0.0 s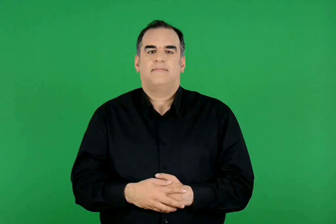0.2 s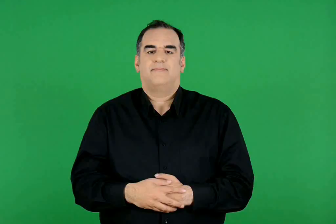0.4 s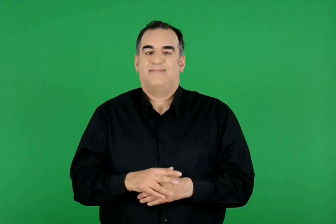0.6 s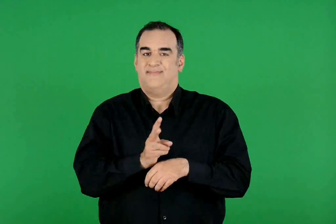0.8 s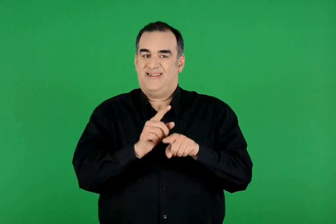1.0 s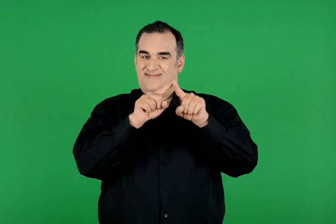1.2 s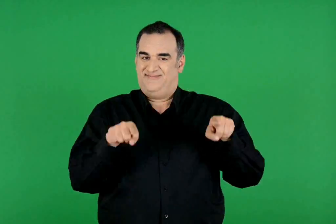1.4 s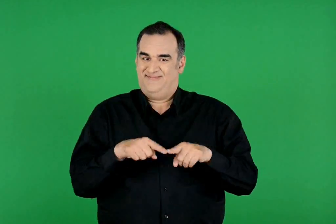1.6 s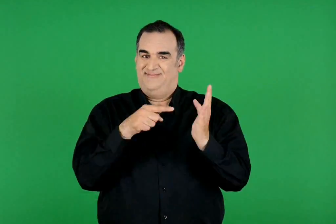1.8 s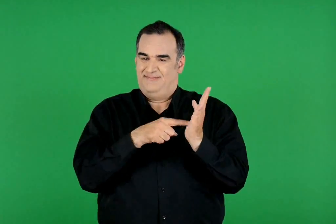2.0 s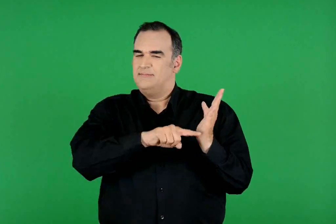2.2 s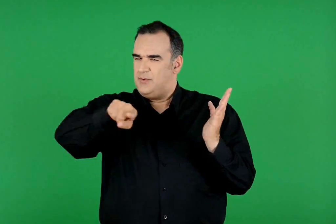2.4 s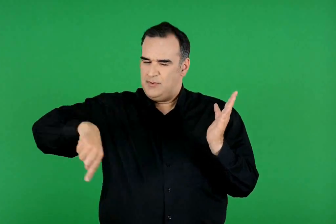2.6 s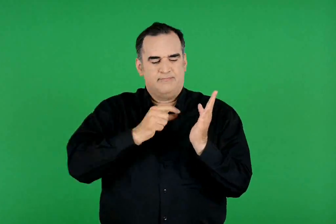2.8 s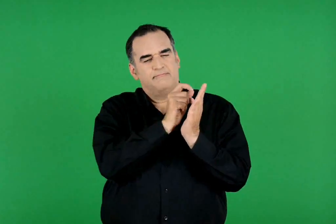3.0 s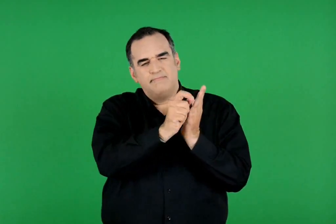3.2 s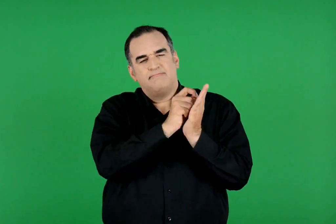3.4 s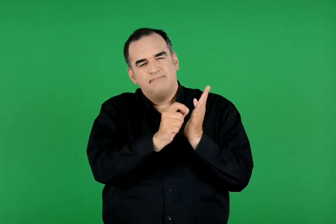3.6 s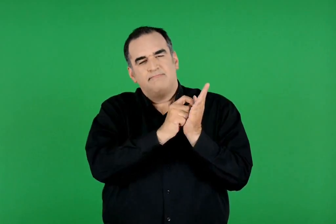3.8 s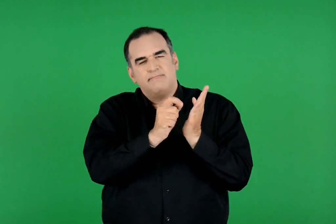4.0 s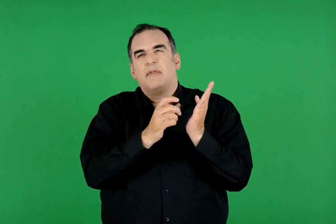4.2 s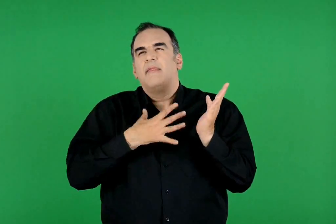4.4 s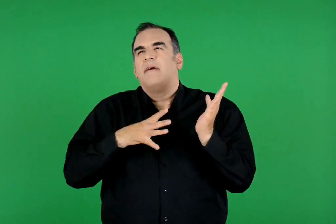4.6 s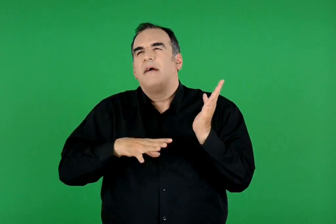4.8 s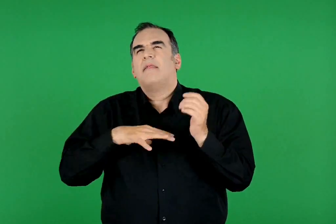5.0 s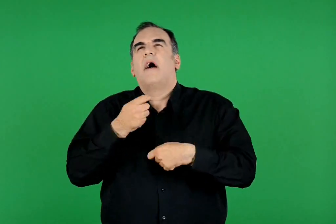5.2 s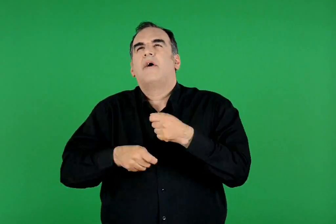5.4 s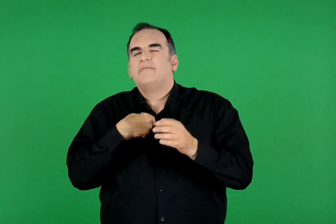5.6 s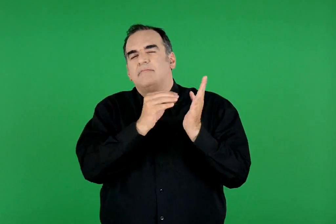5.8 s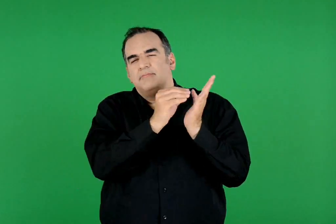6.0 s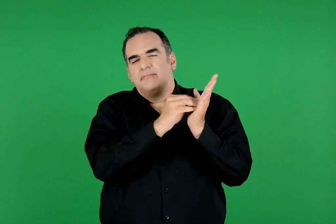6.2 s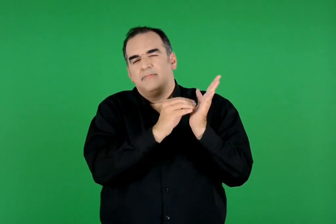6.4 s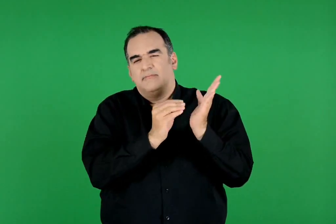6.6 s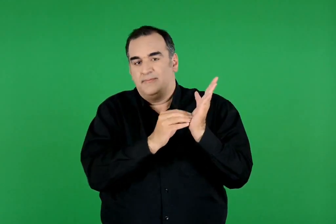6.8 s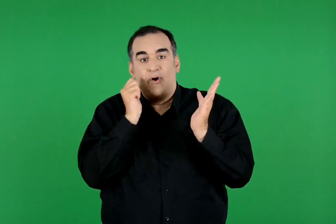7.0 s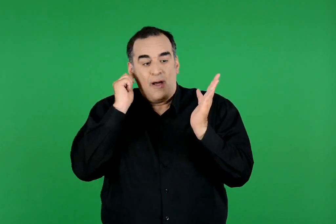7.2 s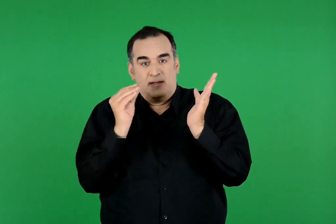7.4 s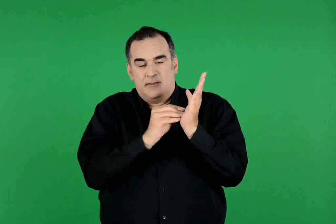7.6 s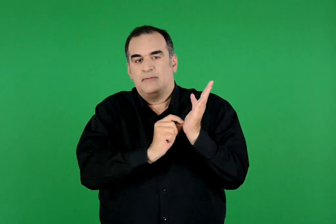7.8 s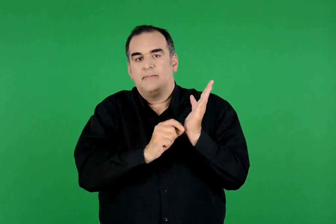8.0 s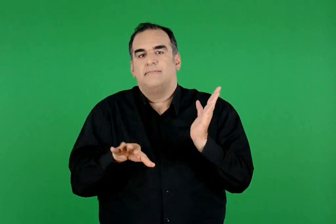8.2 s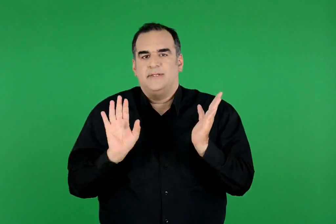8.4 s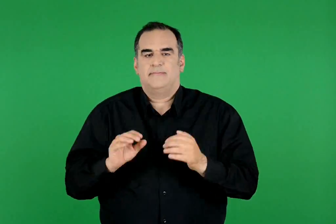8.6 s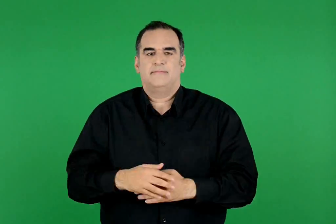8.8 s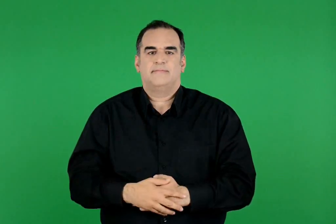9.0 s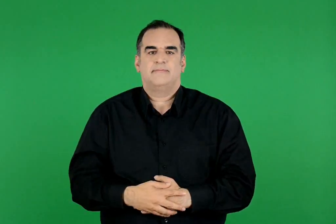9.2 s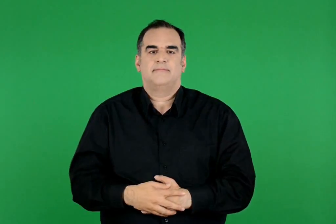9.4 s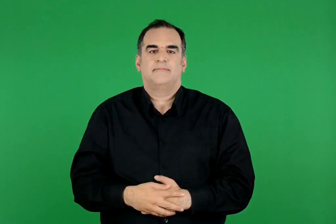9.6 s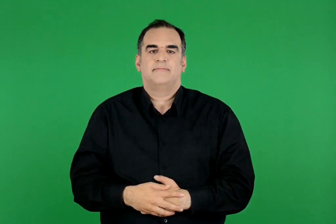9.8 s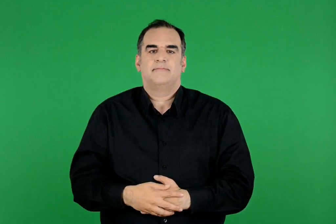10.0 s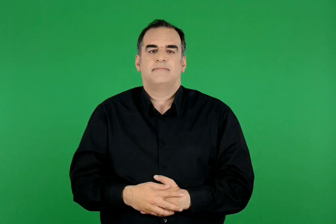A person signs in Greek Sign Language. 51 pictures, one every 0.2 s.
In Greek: σε ένα φύλλο χαρτί γράφουμε ο καθένας κάτι που θα θέλαμε να αγοράσουμε. δε γράφουμε το όνομά μας
